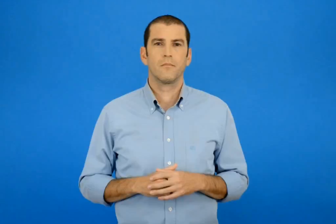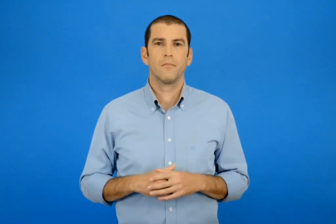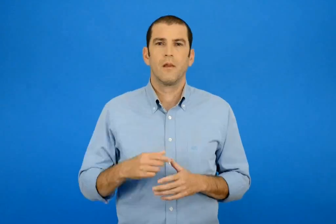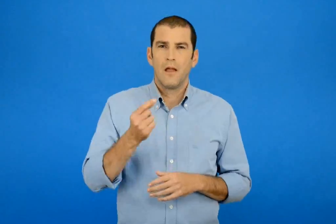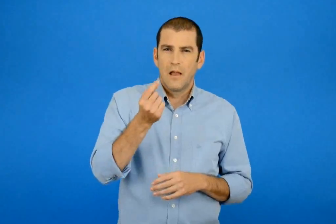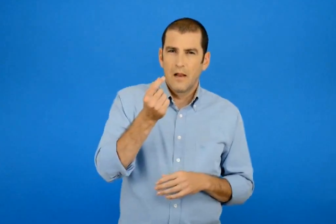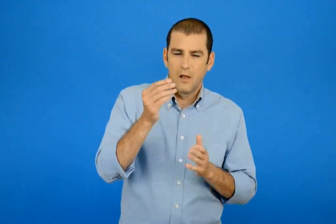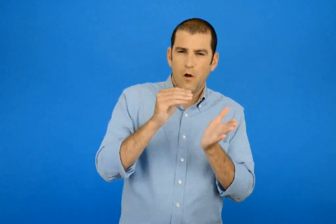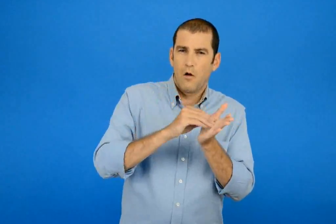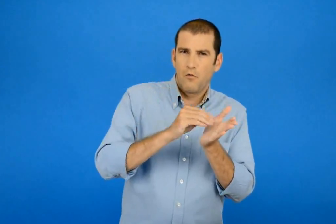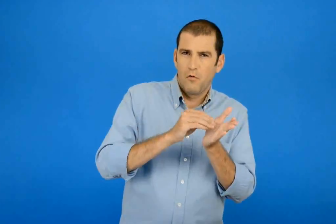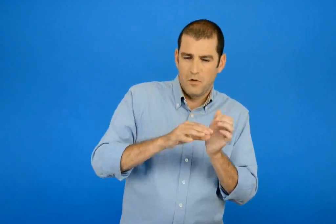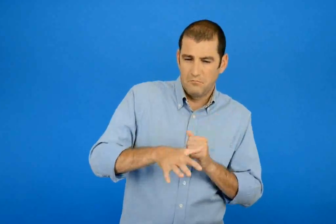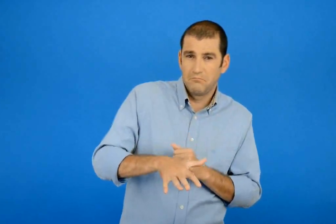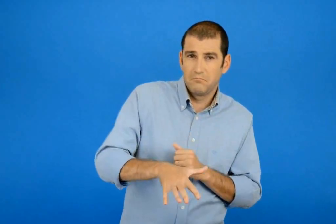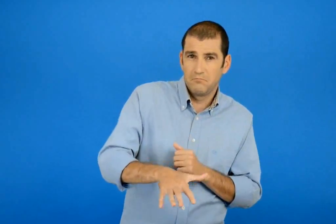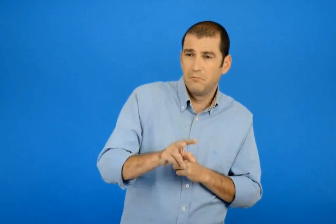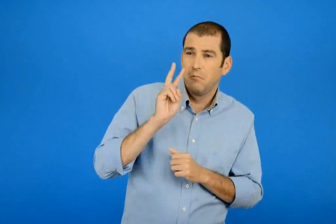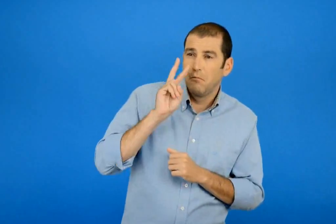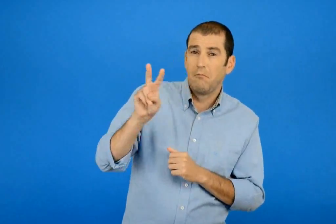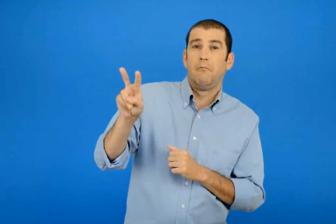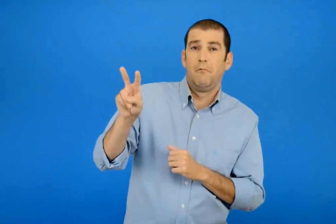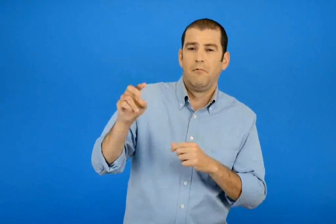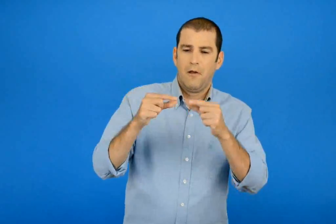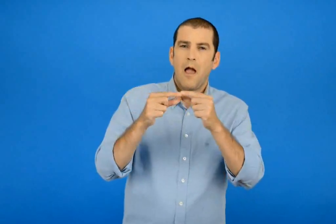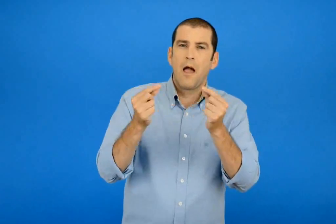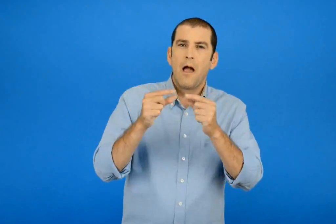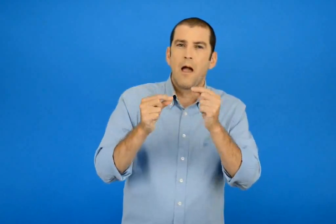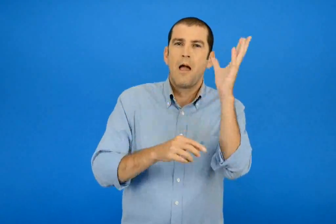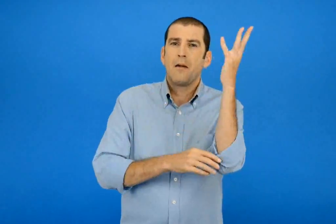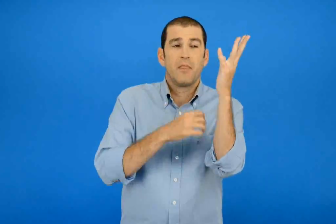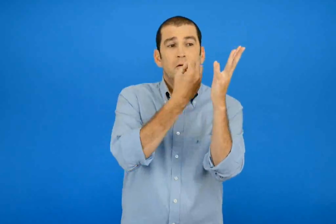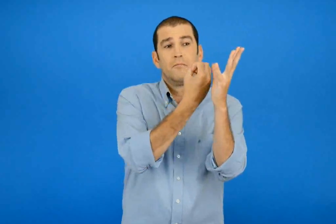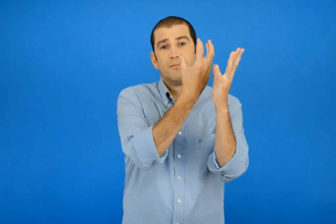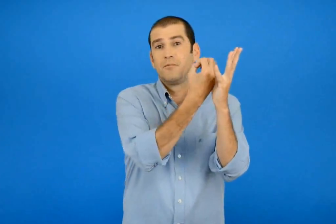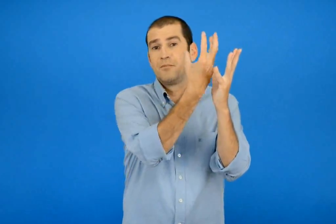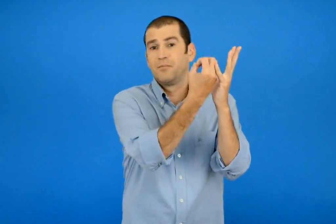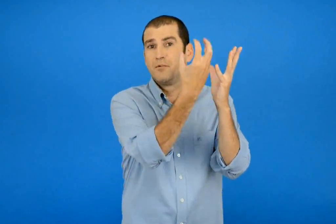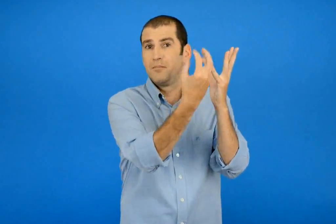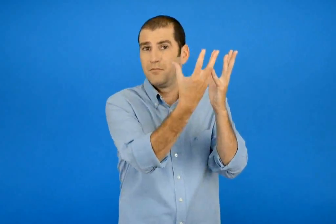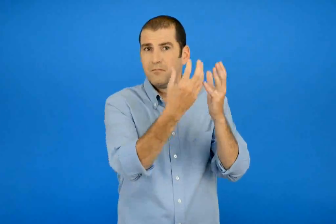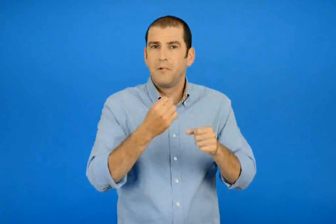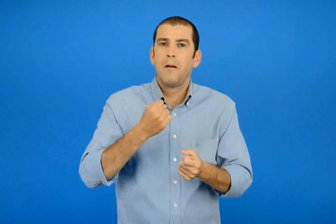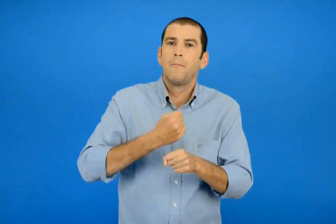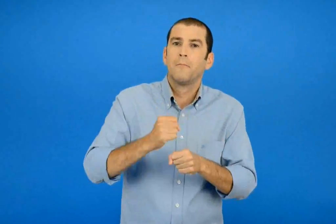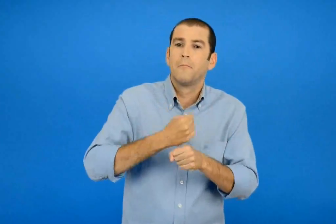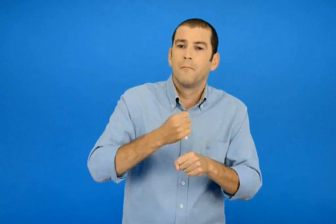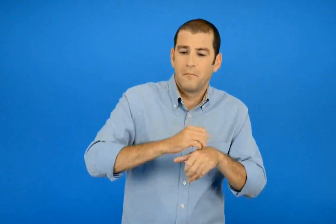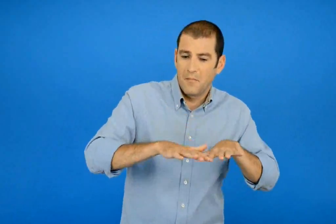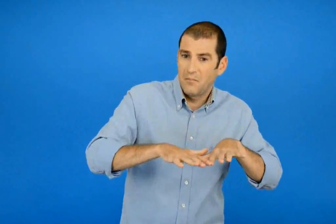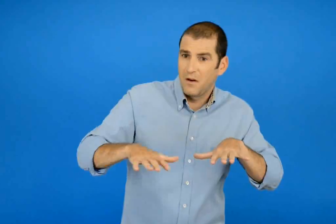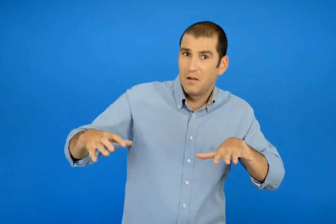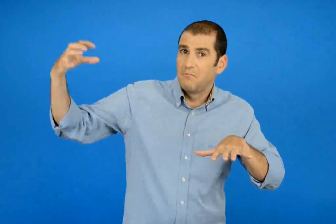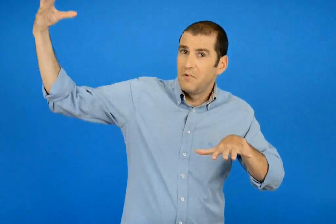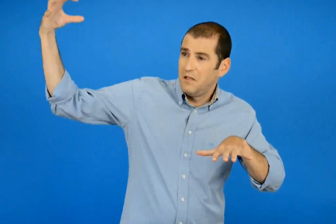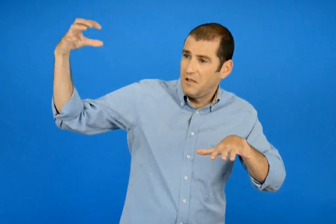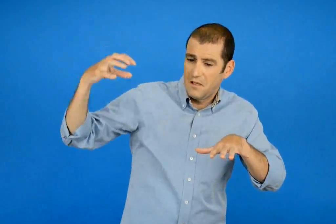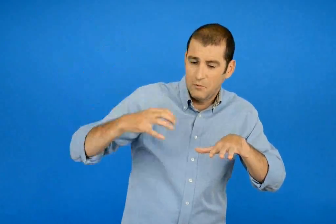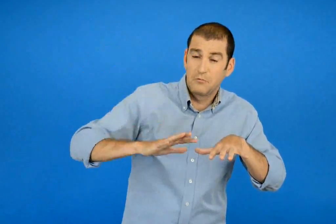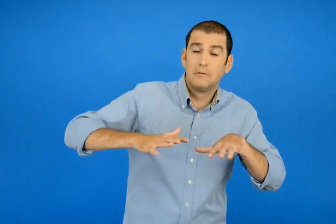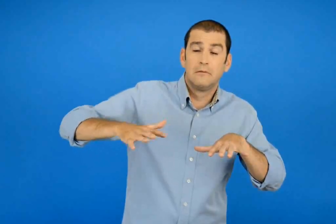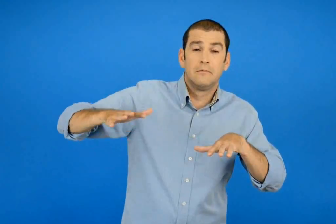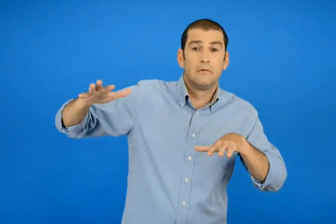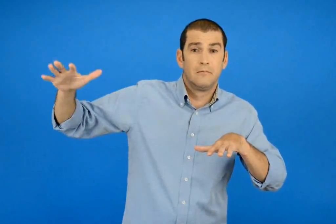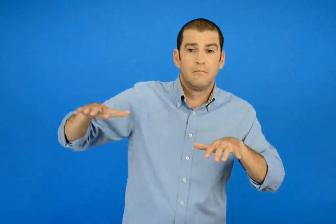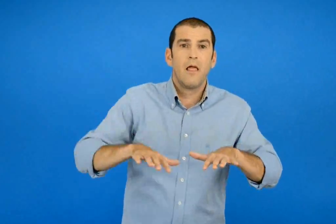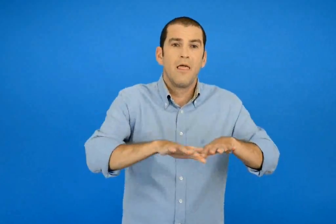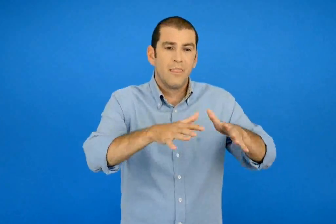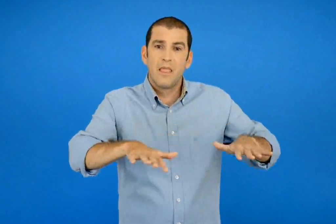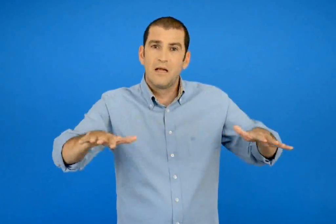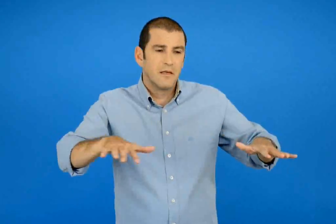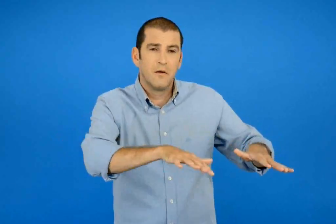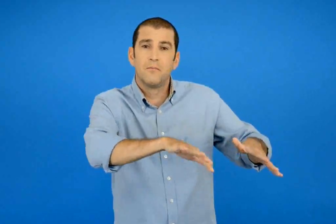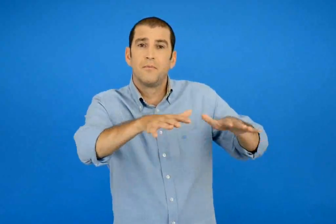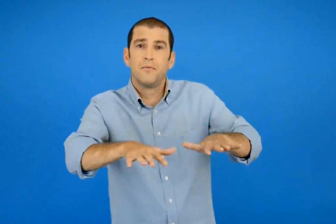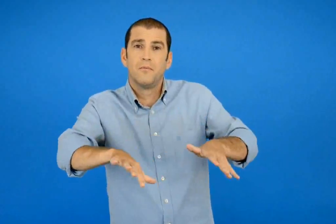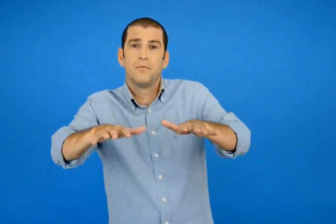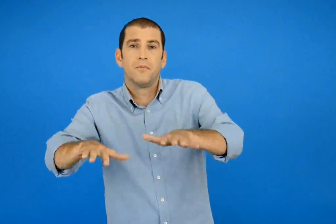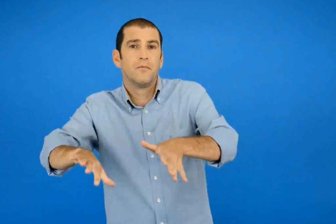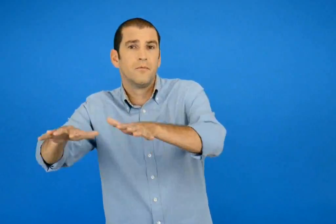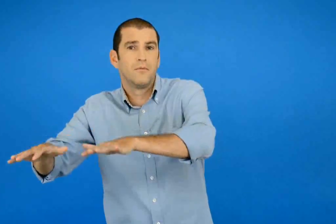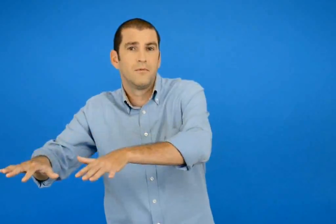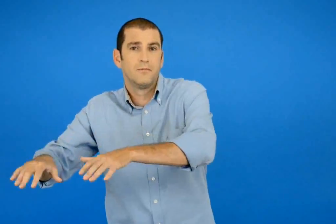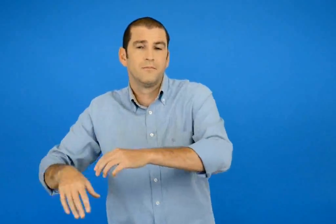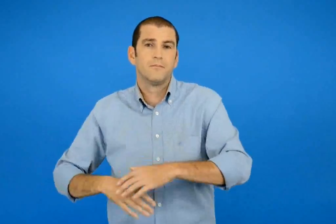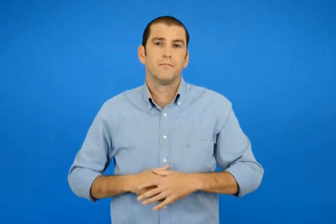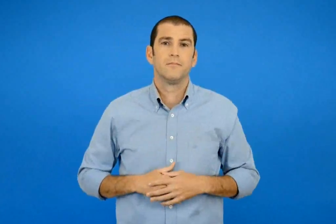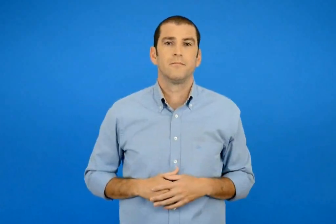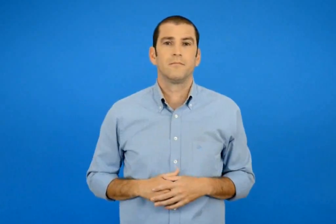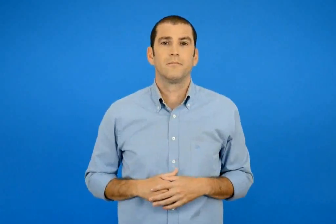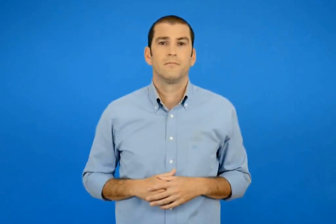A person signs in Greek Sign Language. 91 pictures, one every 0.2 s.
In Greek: λίγο ακόμα θα ιδούμε τις αμυγδαλιές να ανθίζουν τα μαρμαρά να λάμπουν στον ήλιο τη θάλασσα να κυματίζει
